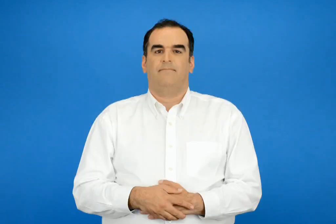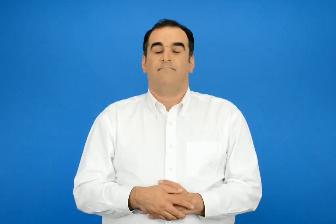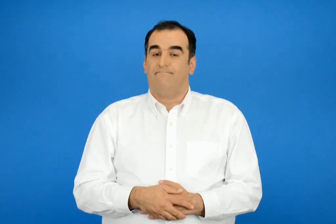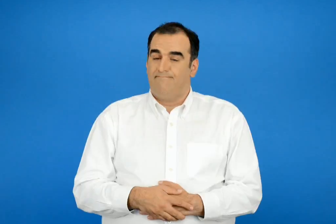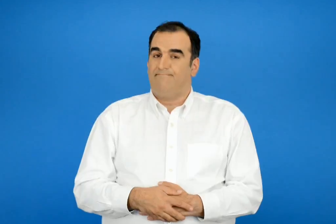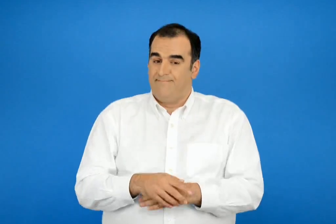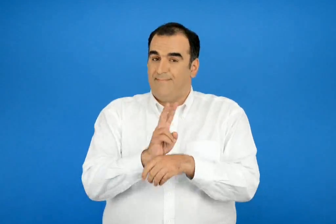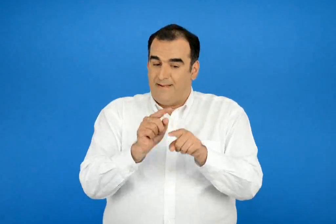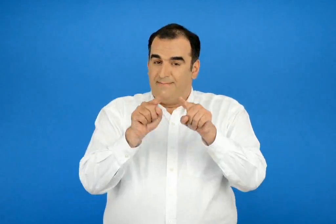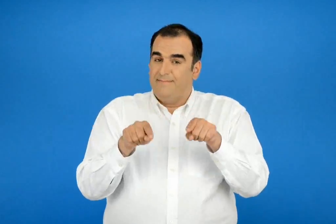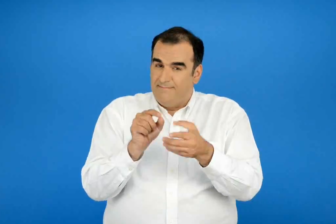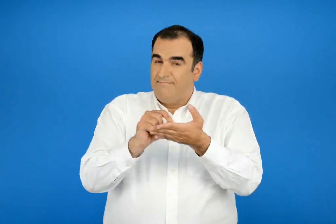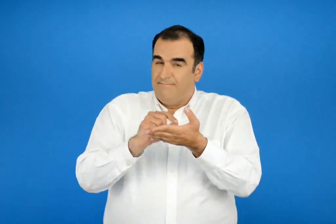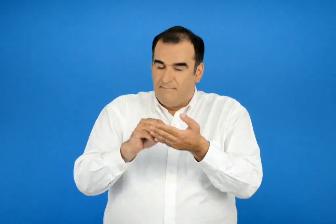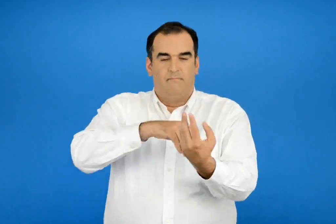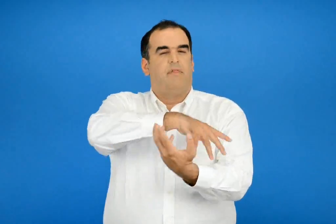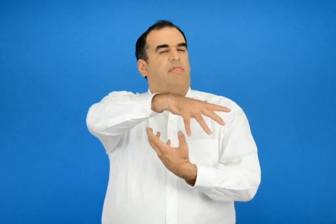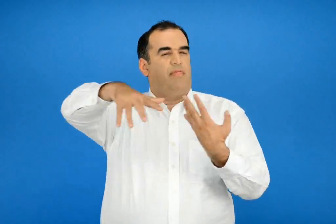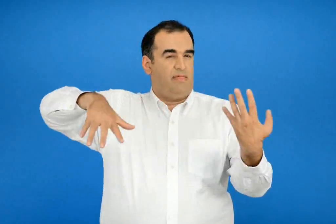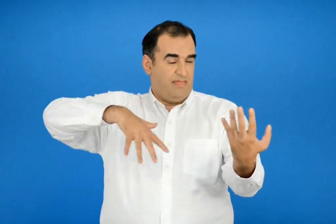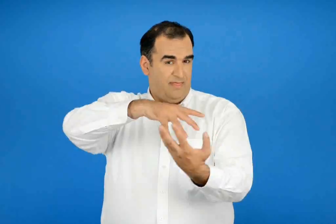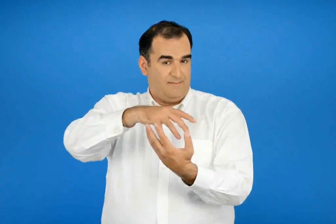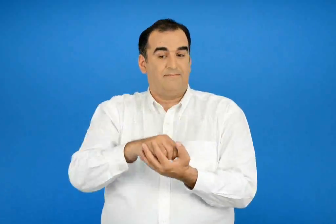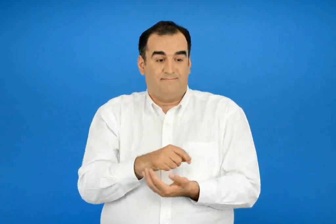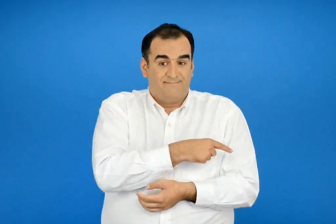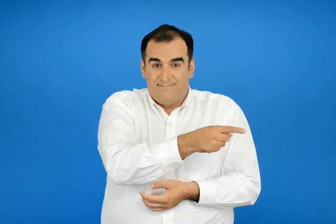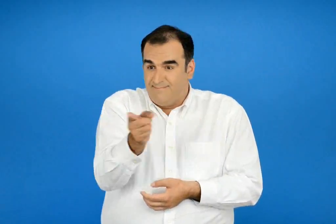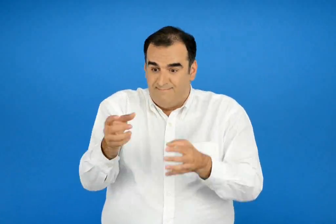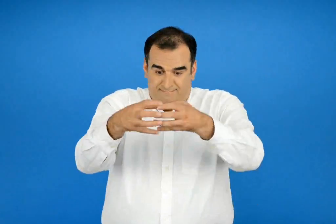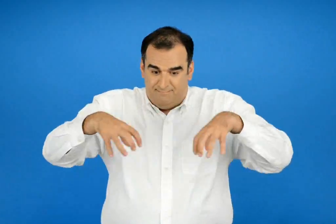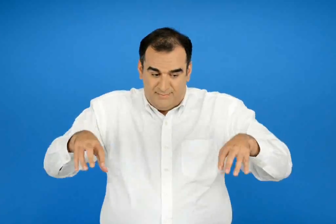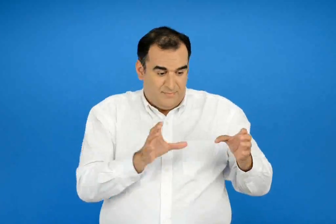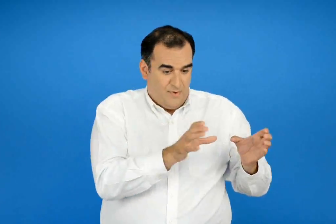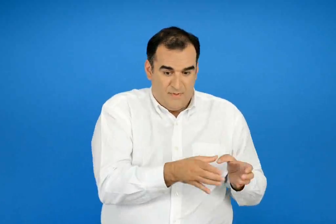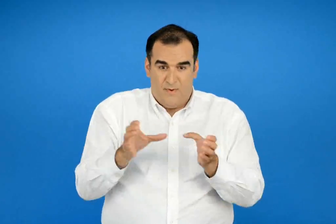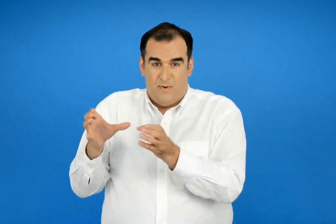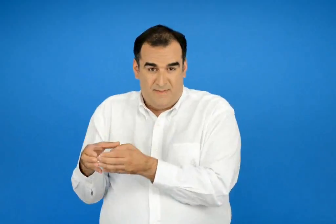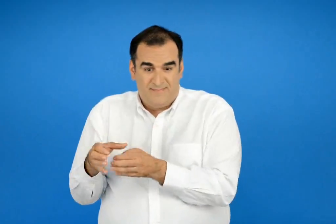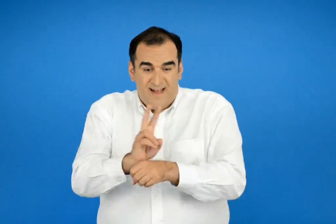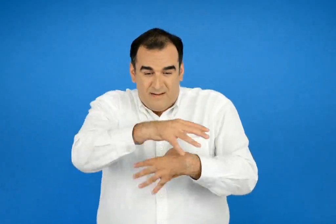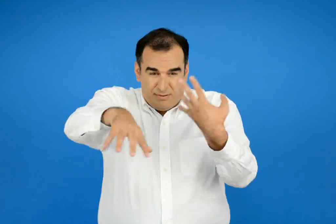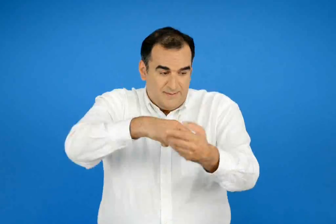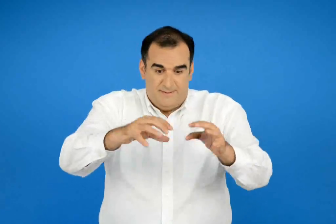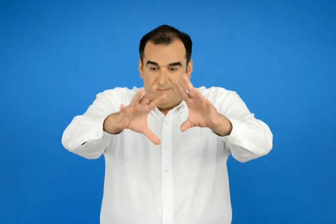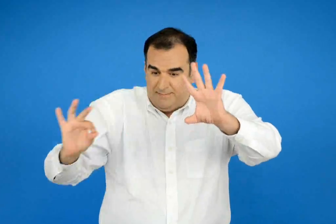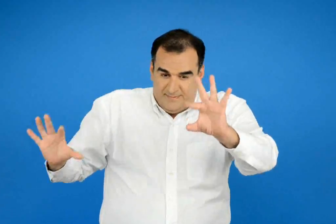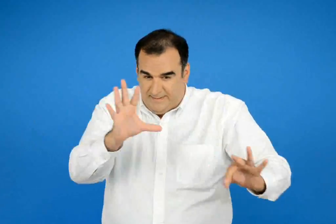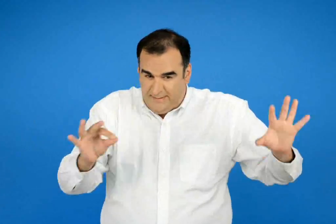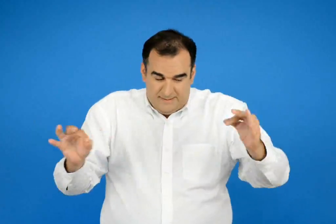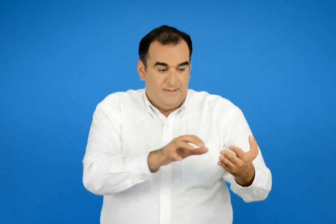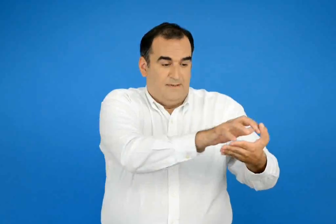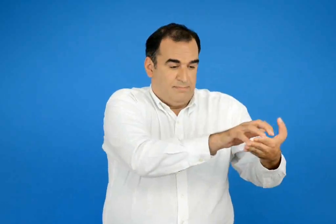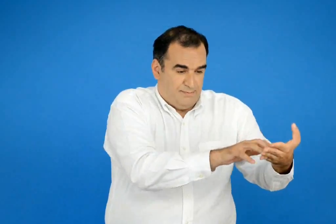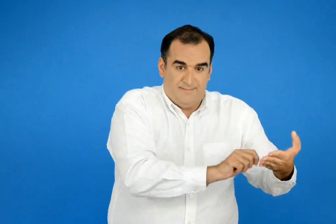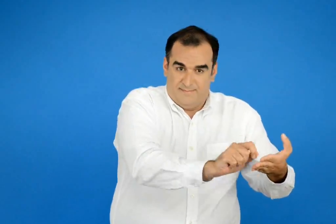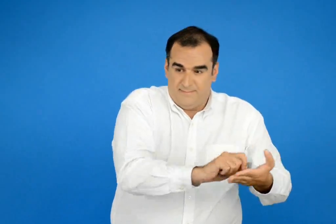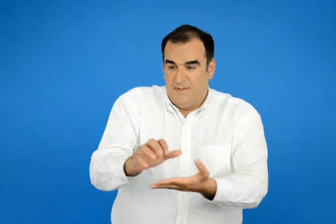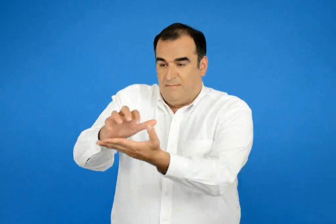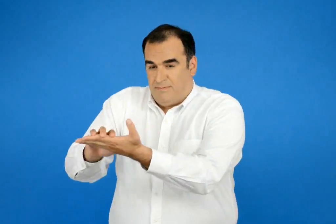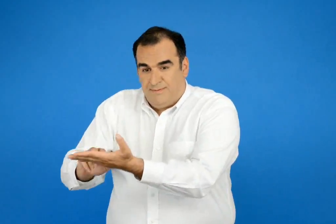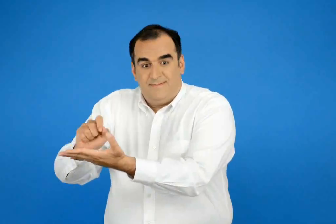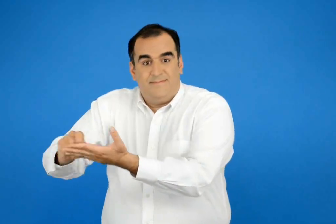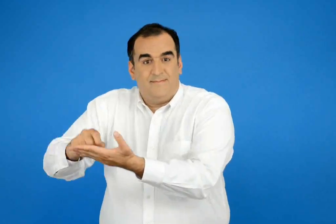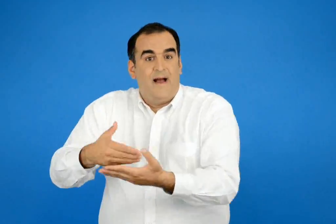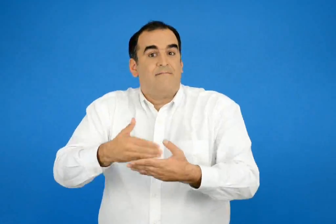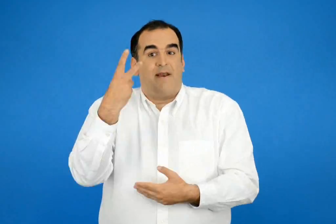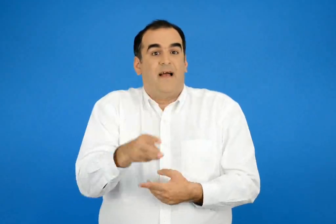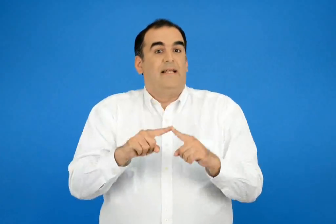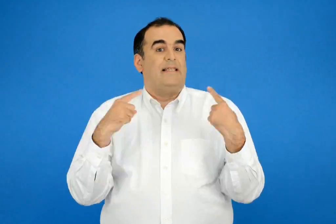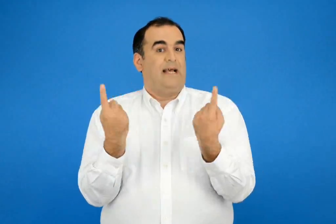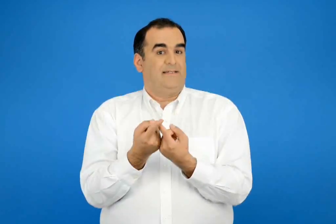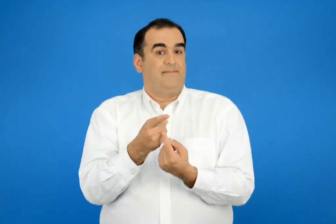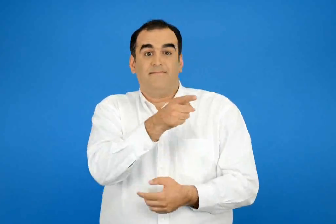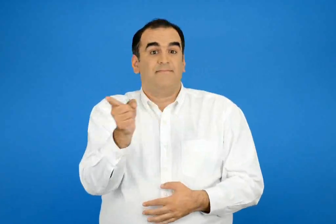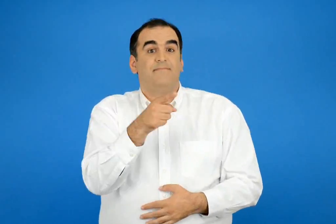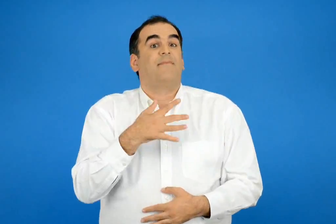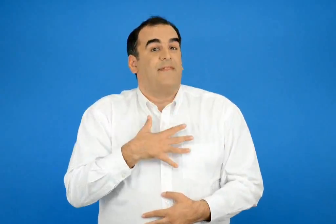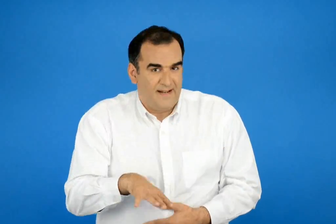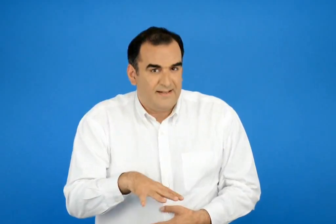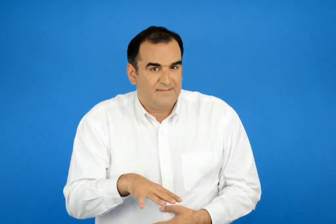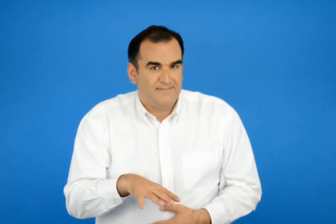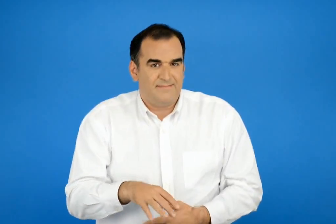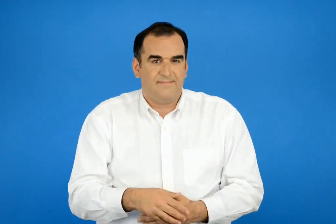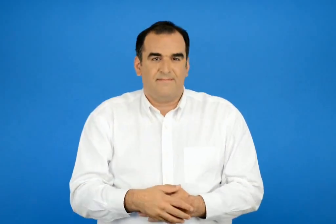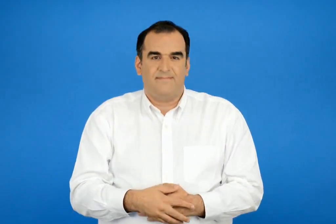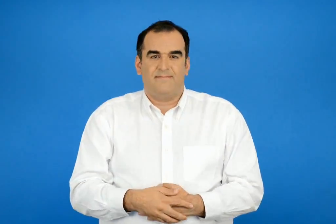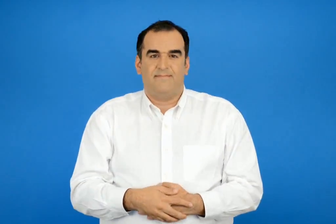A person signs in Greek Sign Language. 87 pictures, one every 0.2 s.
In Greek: όμως τα χαρτάκια ανακατευτήκαν θέλετε να χωριστείτε σε ομάδες και να τον βοηθήσετε να φτιάξει ένα κείμενο για την εφημερίδα της τάξης ;
